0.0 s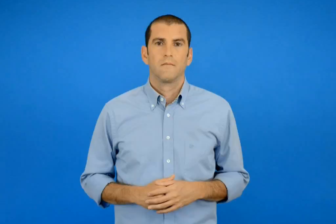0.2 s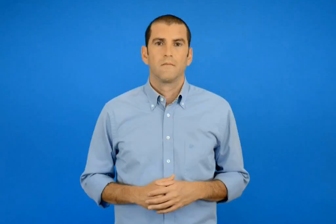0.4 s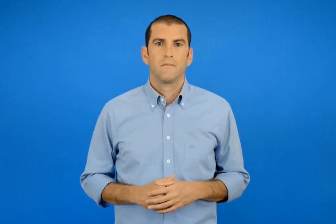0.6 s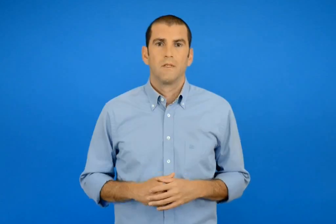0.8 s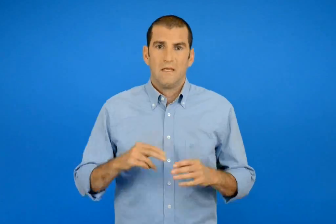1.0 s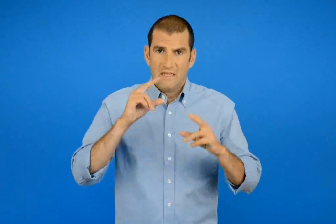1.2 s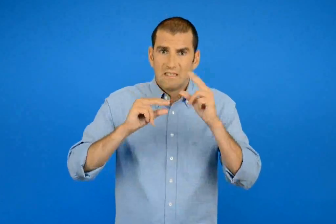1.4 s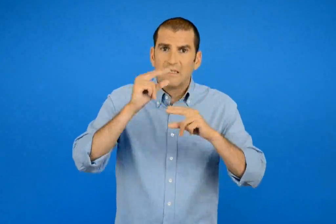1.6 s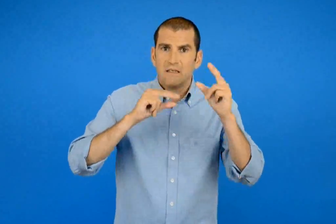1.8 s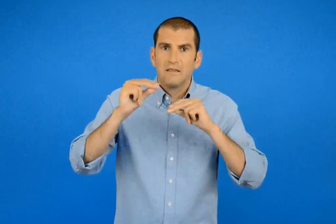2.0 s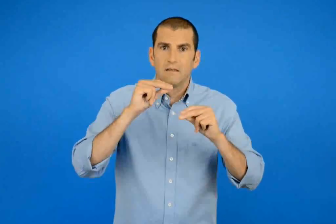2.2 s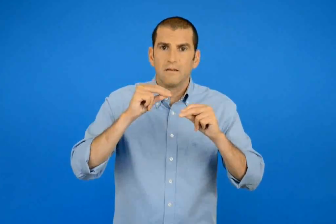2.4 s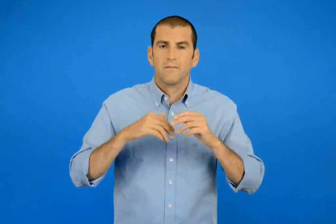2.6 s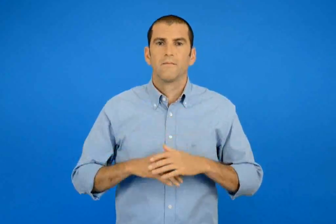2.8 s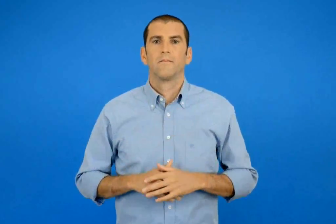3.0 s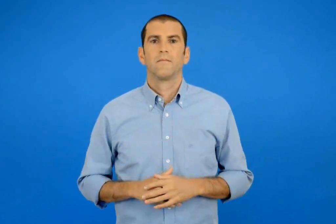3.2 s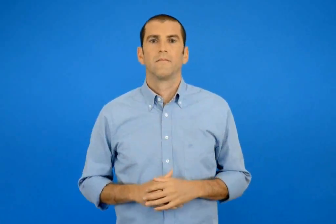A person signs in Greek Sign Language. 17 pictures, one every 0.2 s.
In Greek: συζήτησε
